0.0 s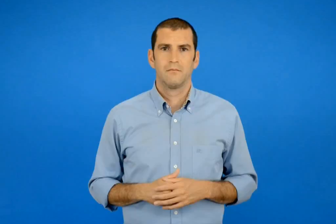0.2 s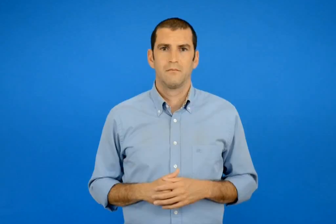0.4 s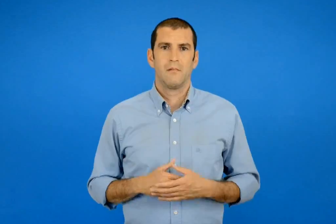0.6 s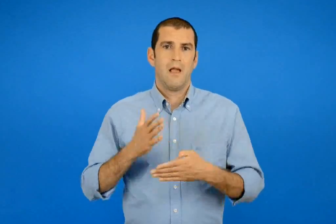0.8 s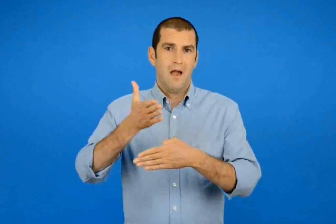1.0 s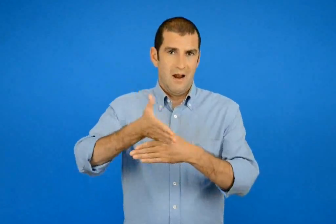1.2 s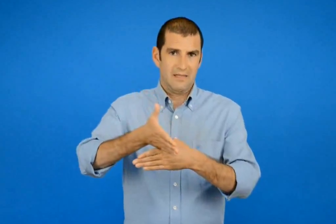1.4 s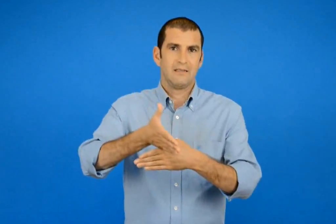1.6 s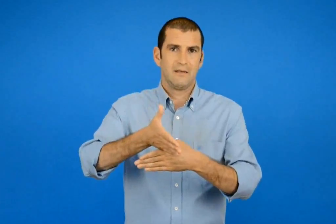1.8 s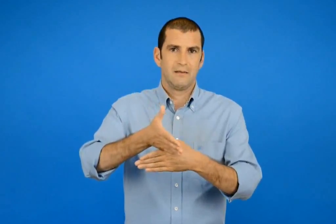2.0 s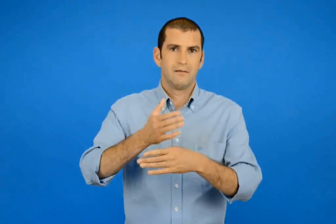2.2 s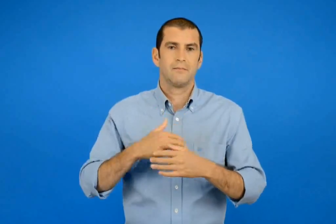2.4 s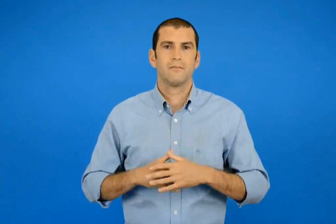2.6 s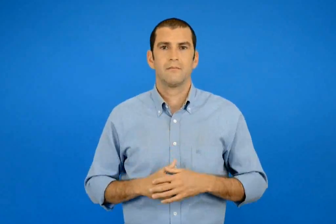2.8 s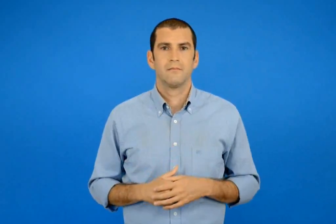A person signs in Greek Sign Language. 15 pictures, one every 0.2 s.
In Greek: ενοικιάζεται
